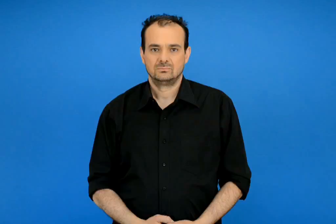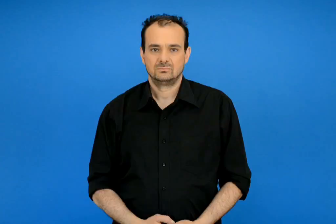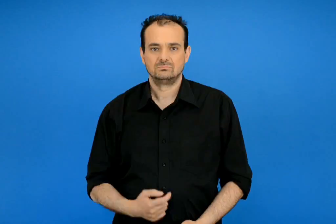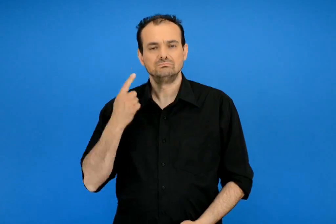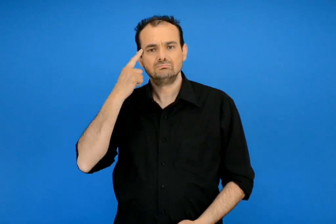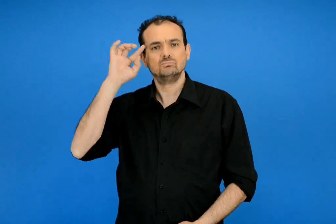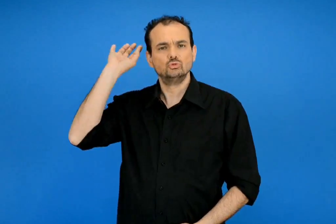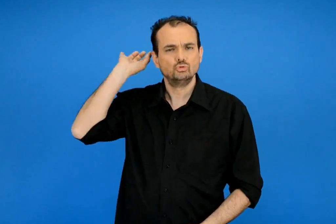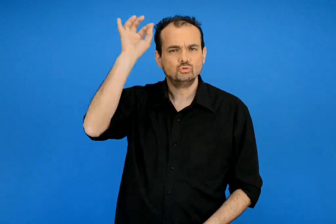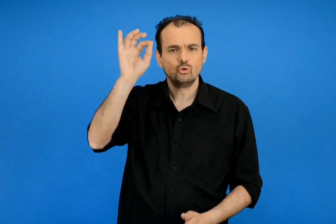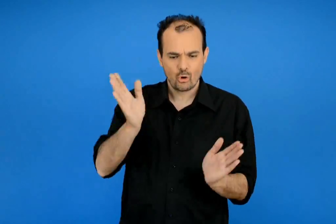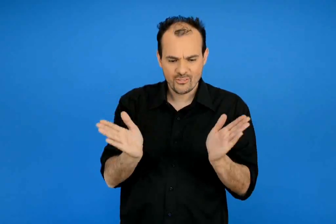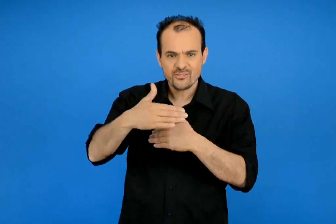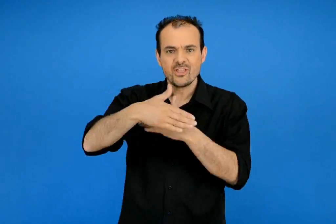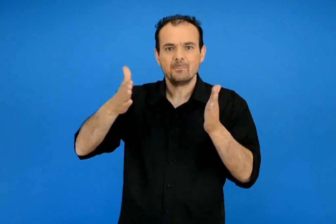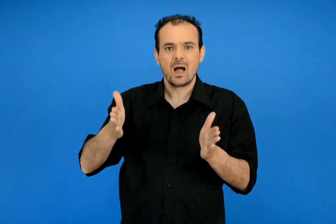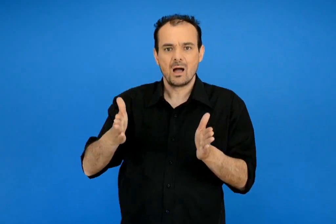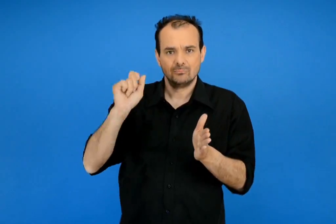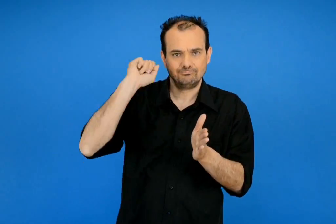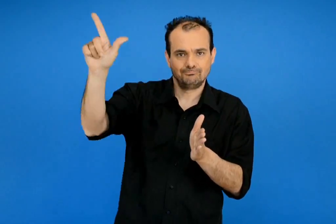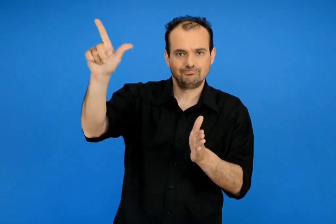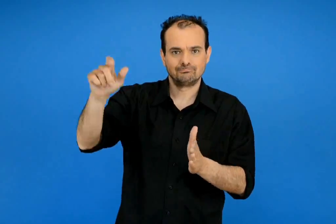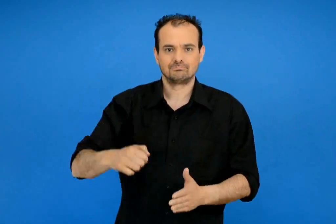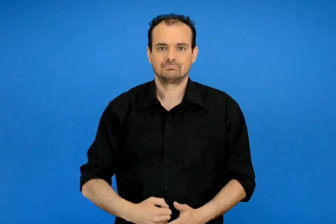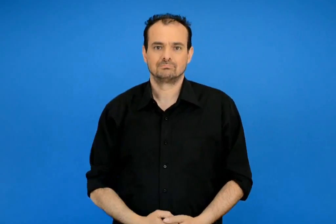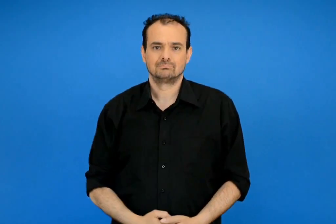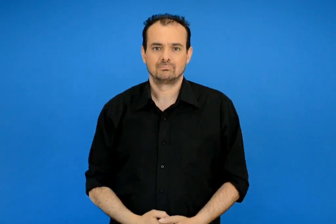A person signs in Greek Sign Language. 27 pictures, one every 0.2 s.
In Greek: για να στείλουμε εάν δέμα
